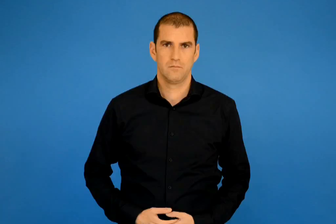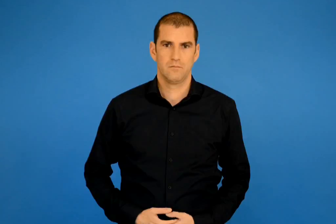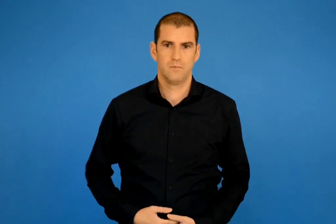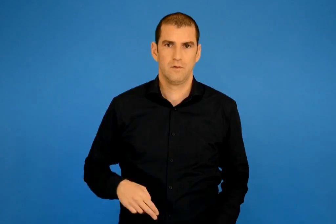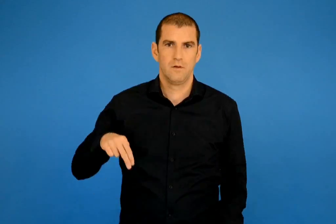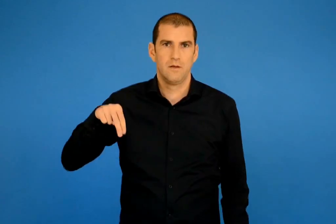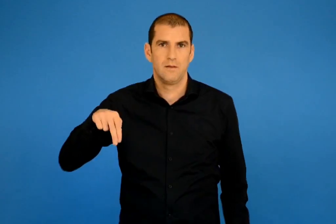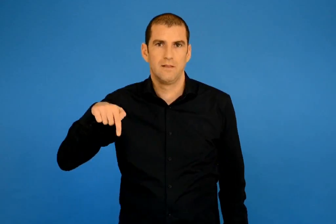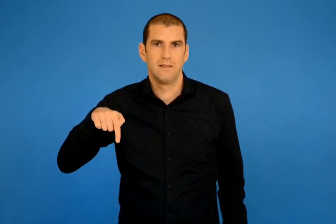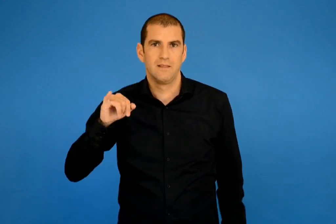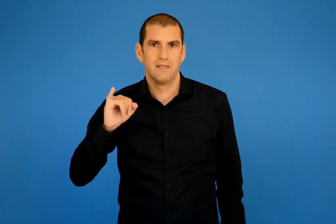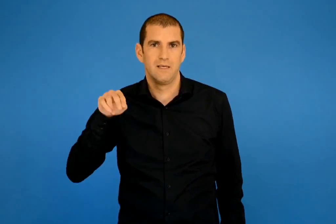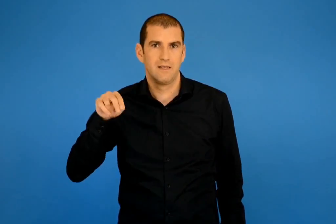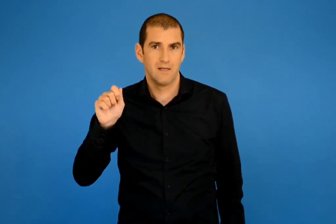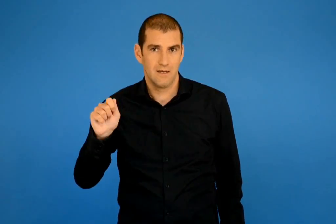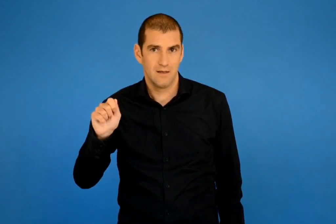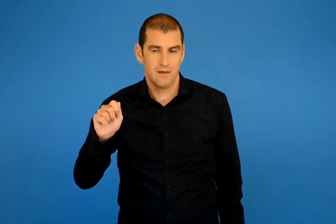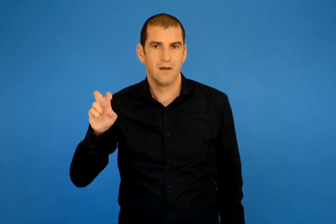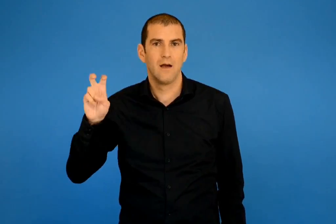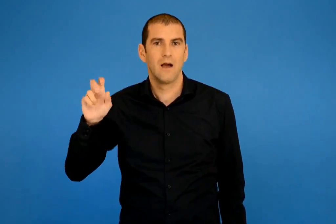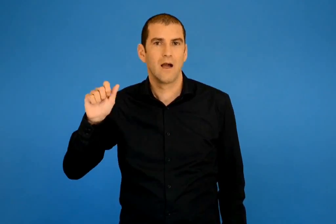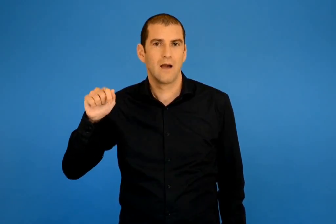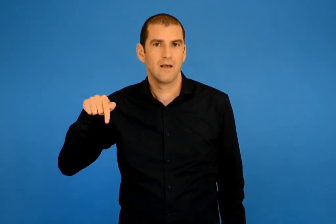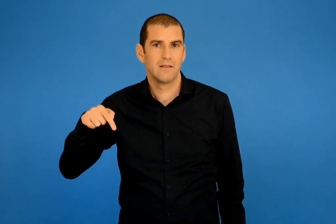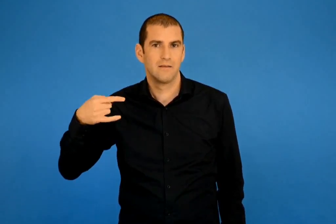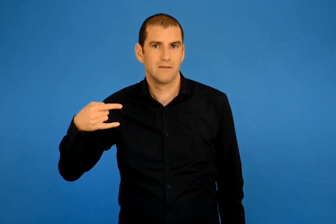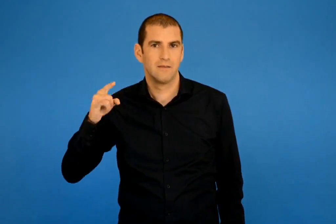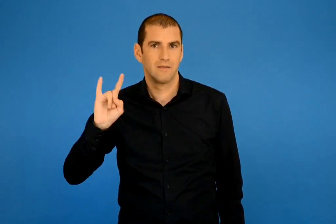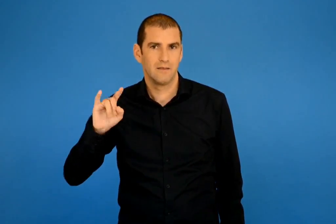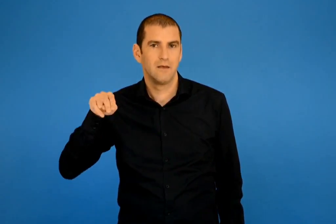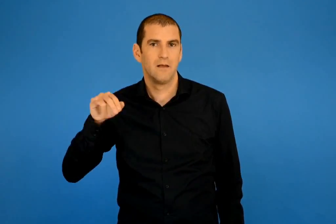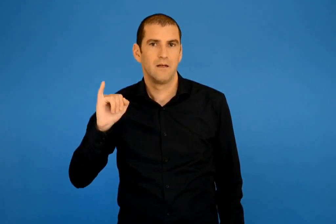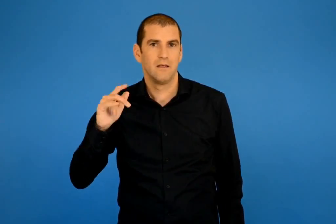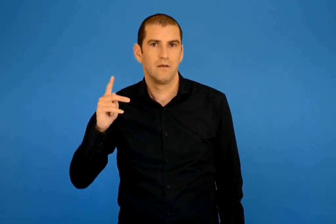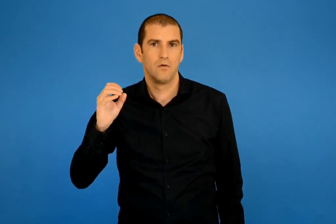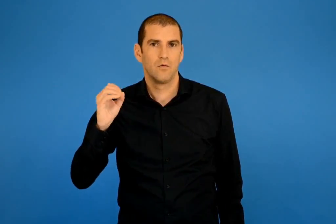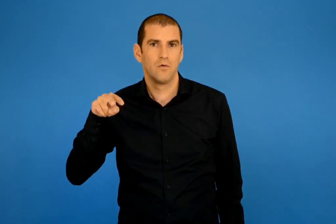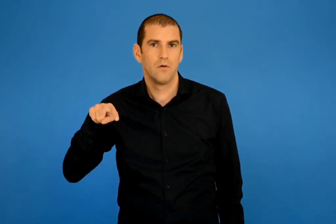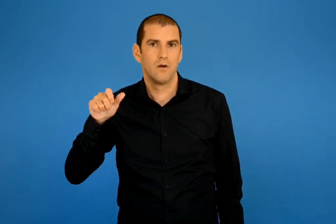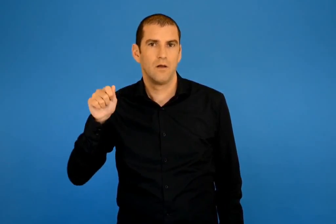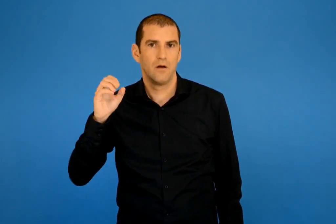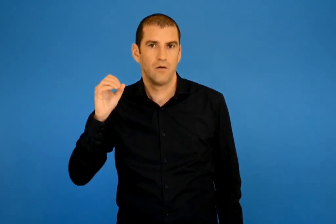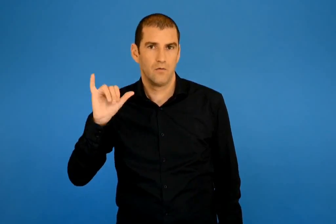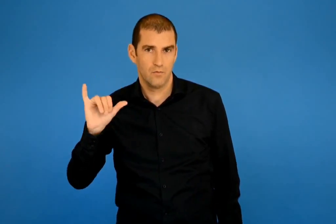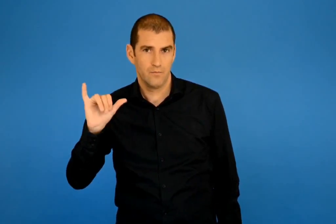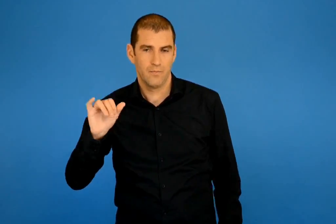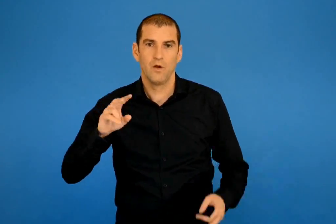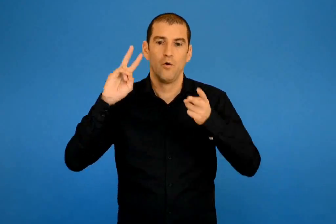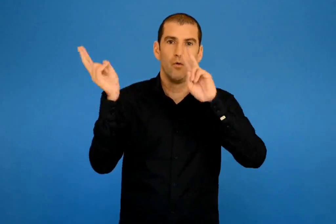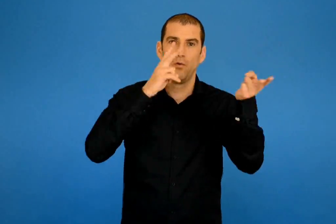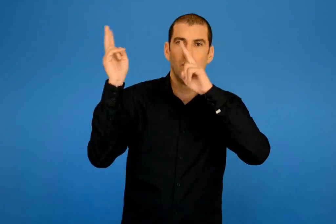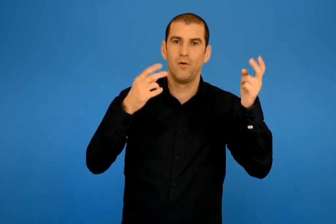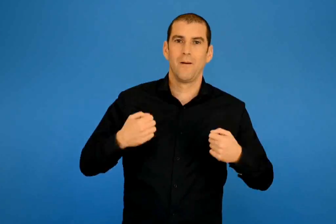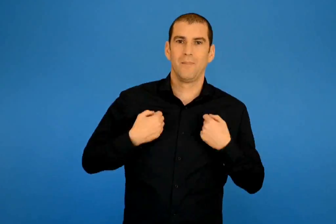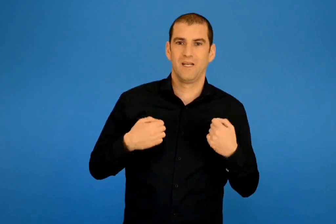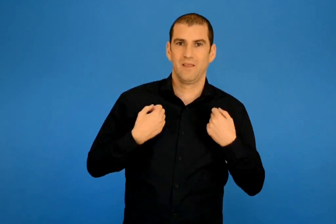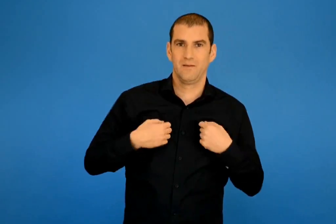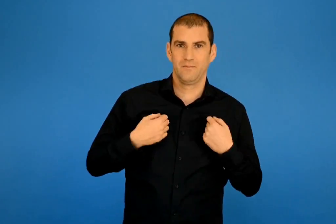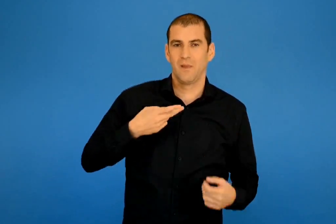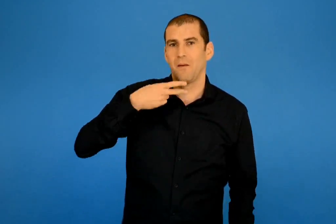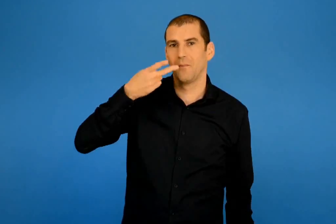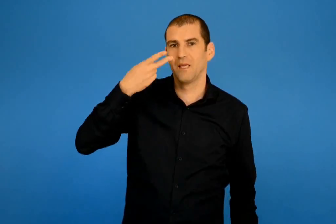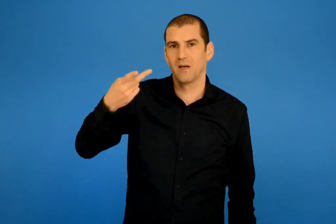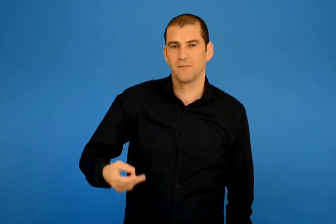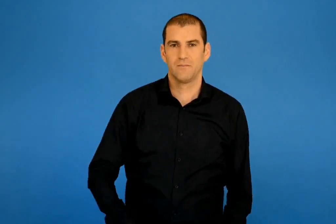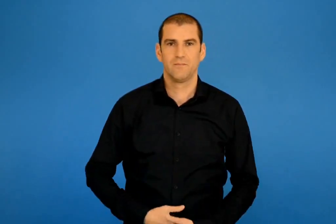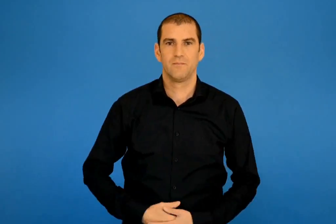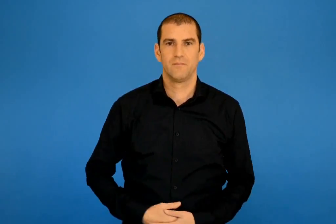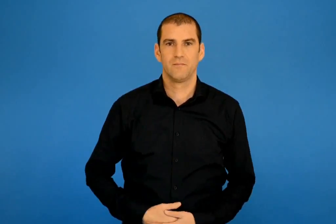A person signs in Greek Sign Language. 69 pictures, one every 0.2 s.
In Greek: ντίνα χατζηνικολάου τα παιχνίδια του αγέρα ποίημα
